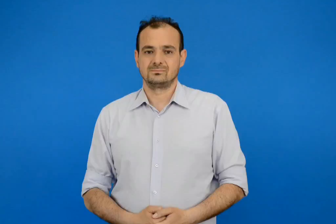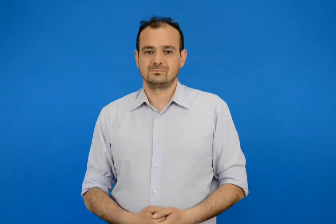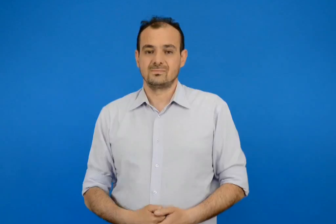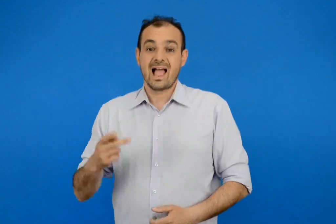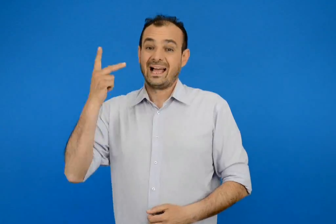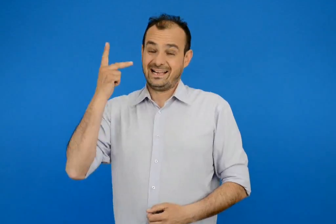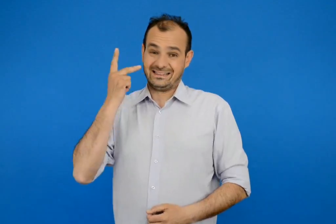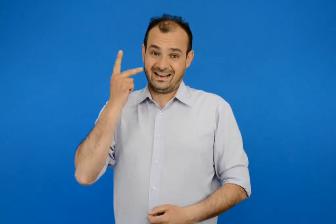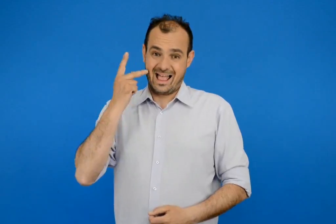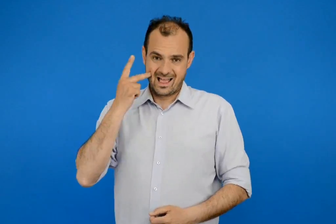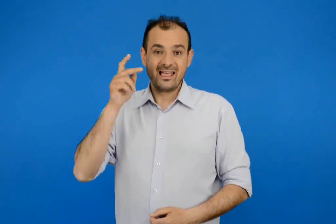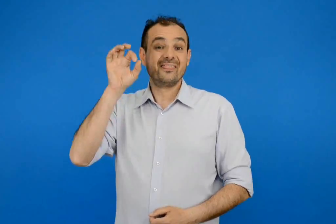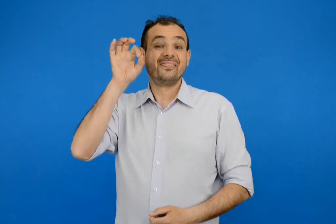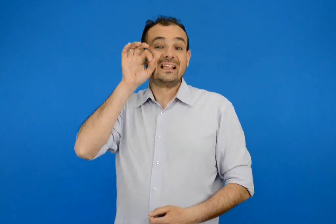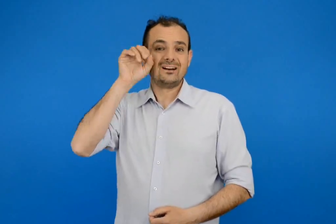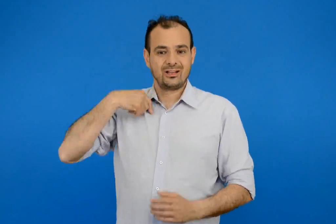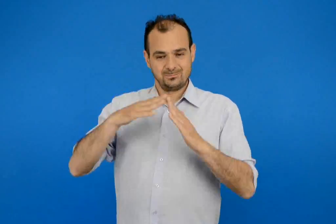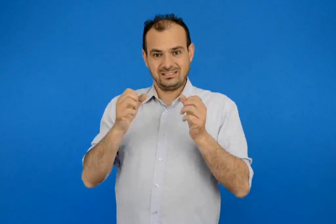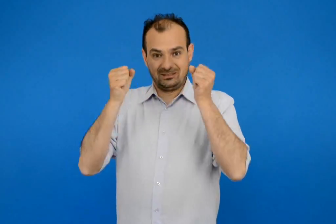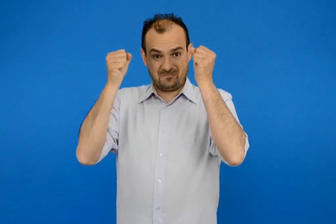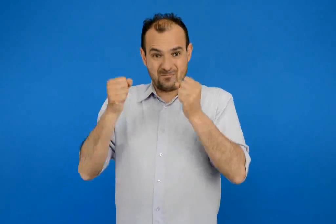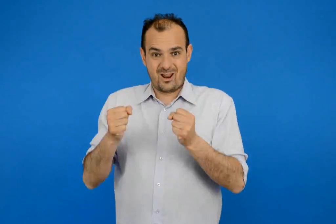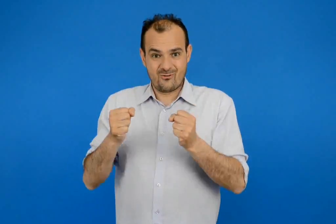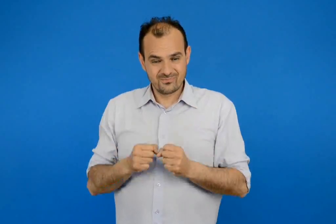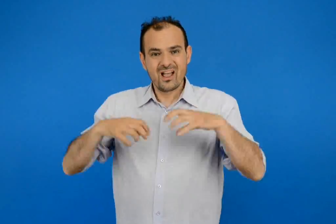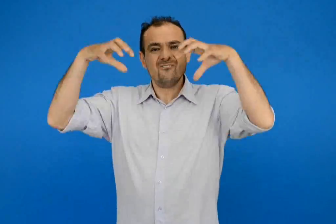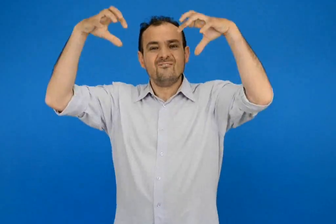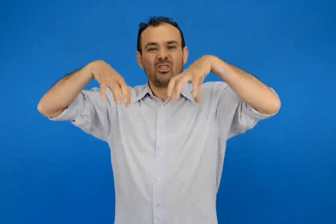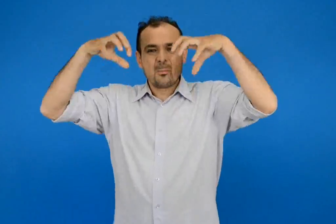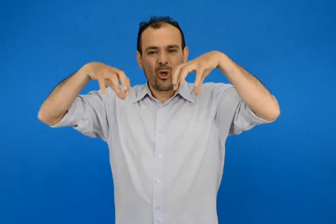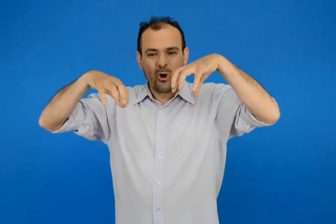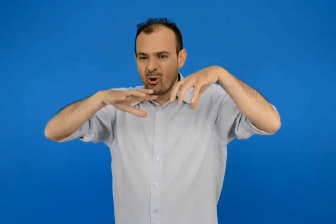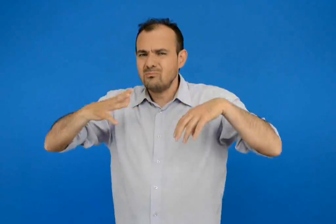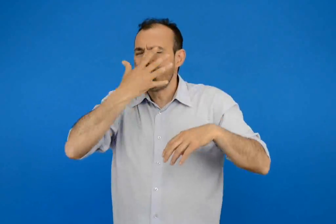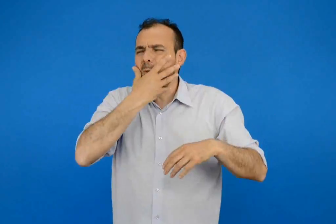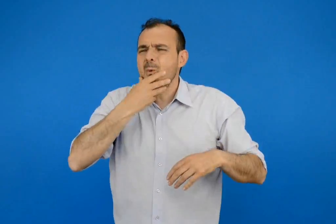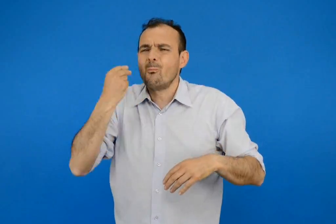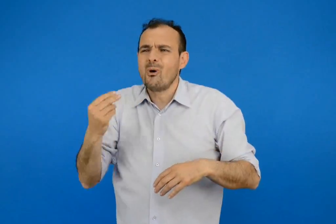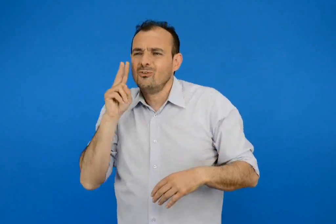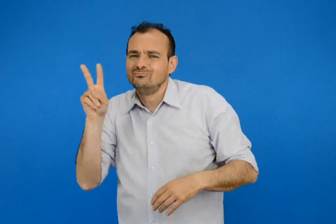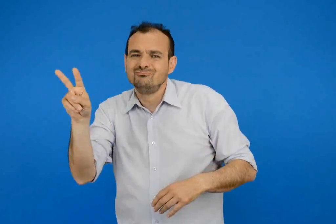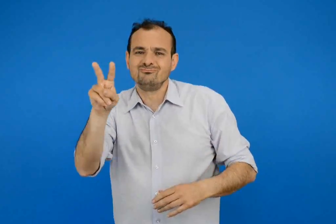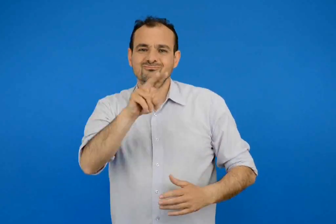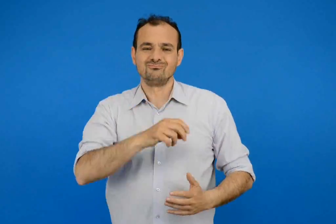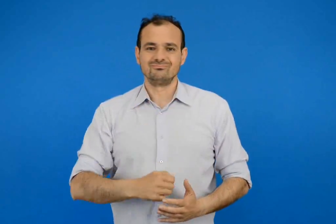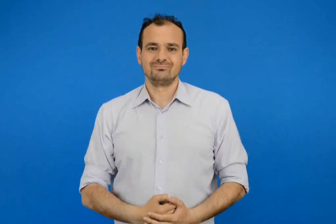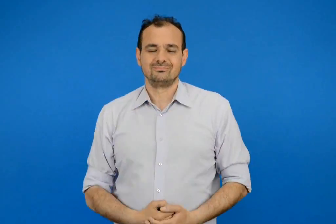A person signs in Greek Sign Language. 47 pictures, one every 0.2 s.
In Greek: κατερίνα η θεσσαλονίκη όπου μένω είναι πολύ όμορφη το φθινόπωρο
